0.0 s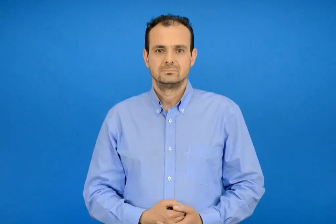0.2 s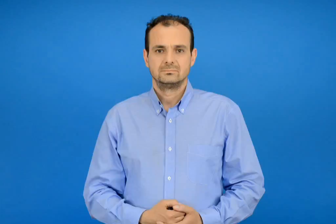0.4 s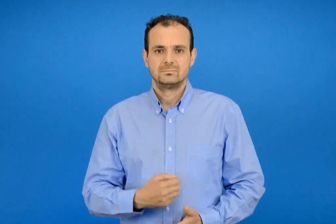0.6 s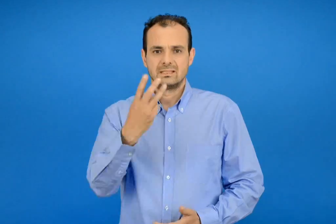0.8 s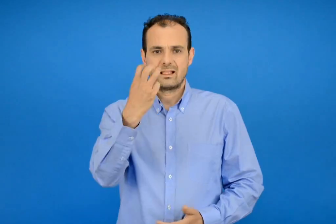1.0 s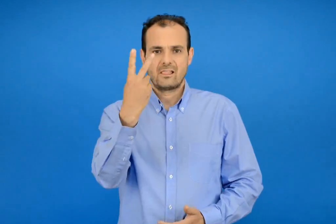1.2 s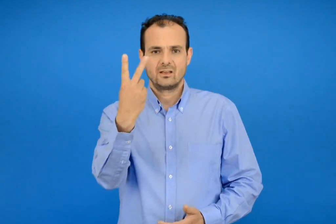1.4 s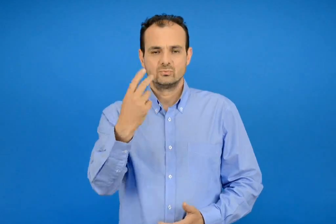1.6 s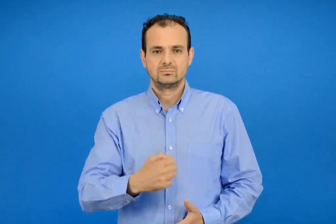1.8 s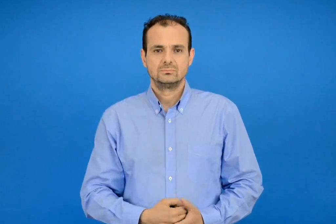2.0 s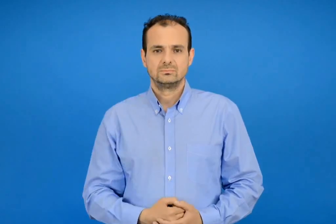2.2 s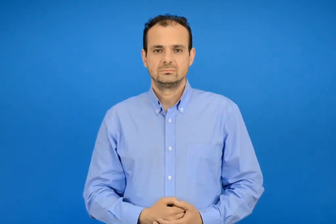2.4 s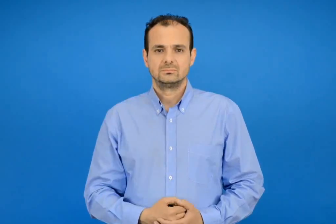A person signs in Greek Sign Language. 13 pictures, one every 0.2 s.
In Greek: τριάντα δύο
